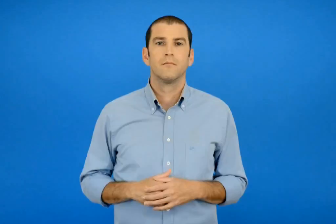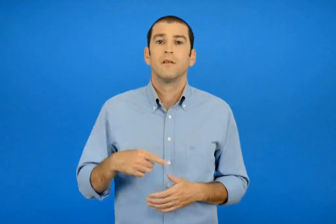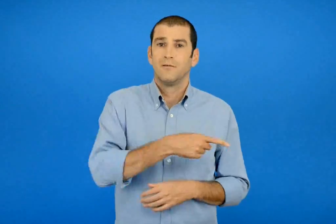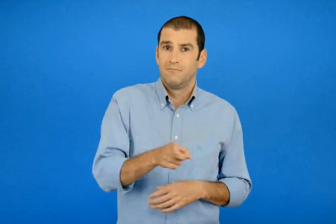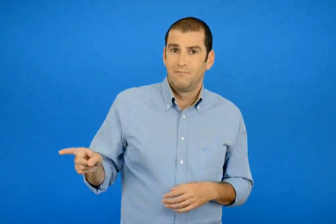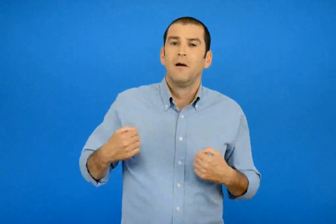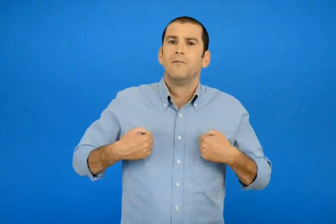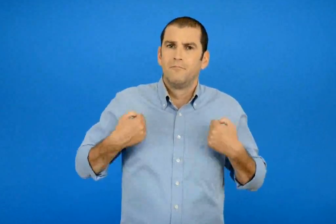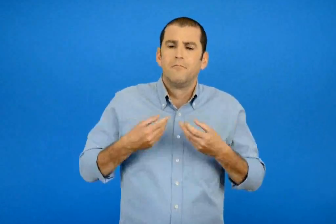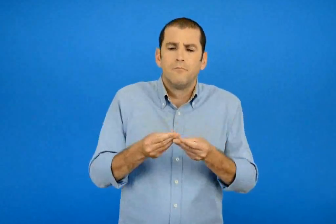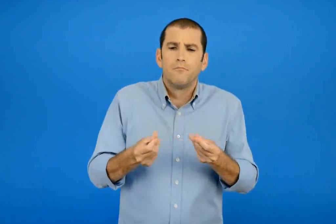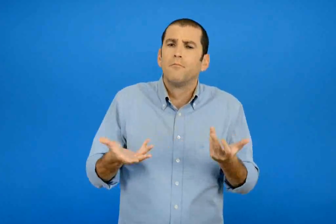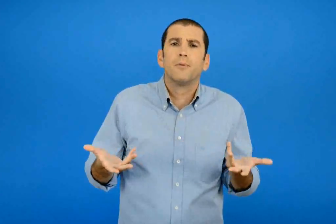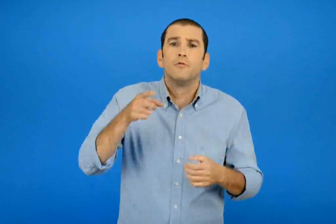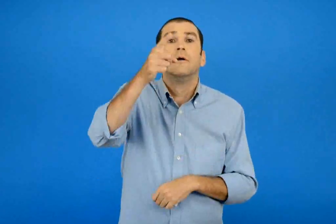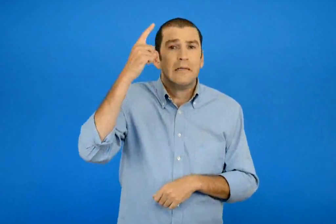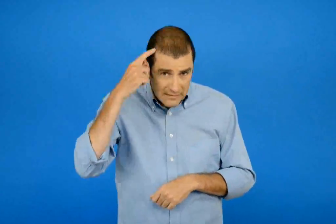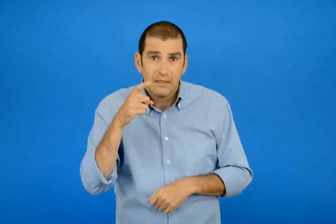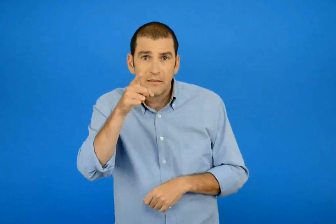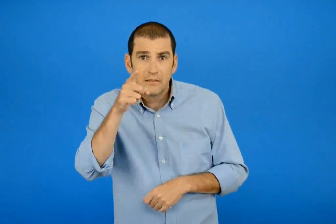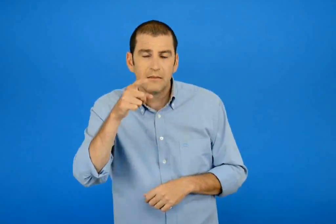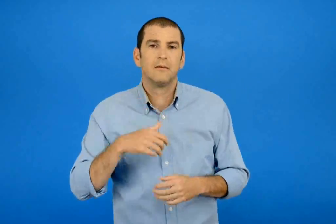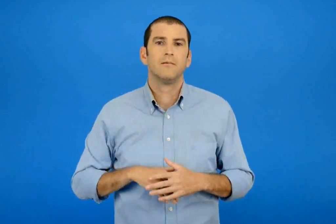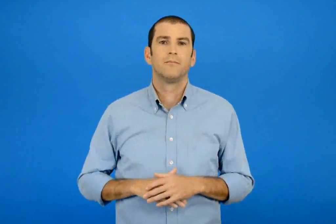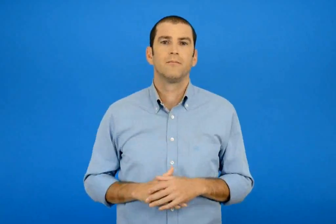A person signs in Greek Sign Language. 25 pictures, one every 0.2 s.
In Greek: ξέρεις πως παίζονται ;
